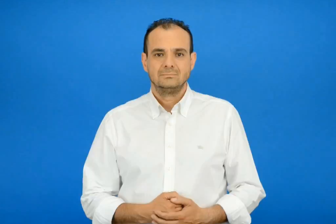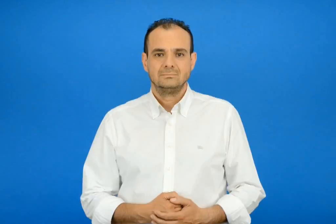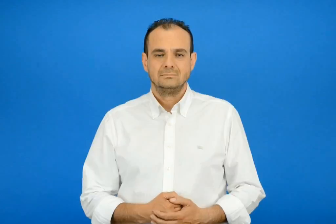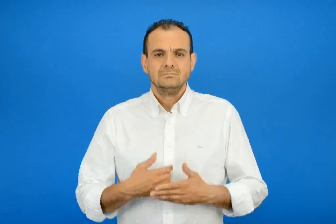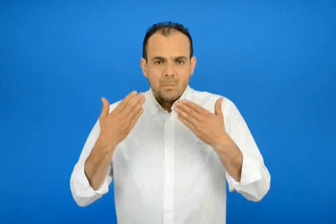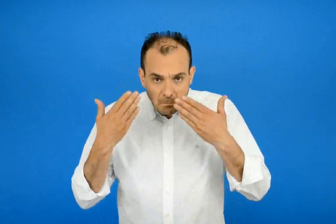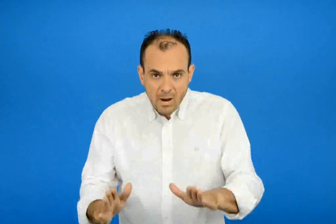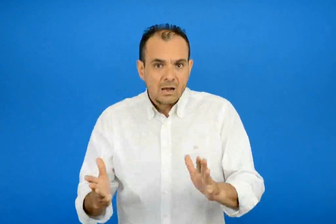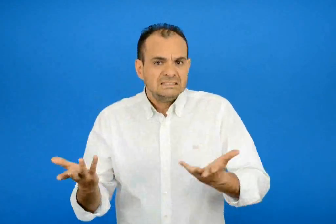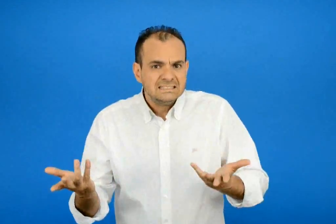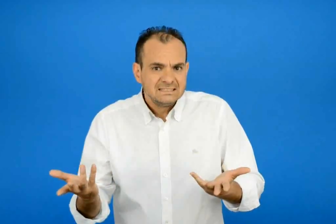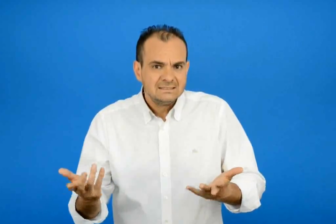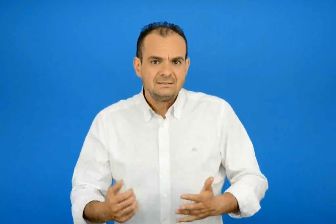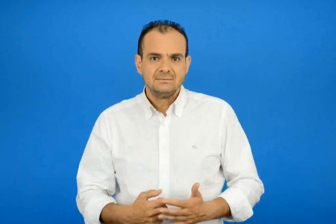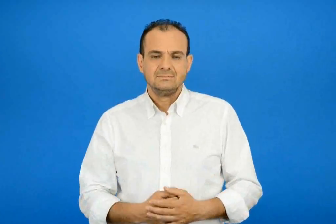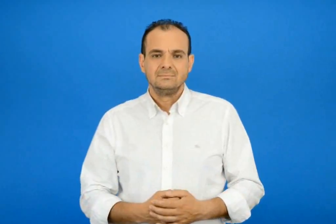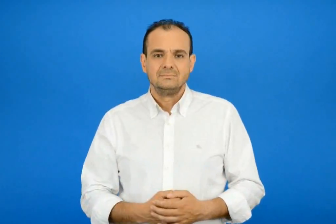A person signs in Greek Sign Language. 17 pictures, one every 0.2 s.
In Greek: τι έγινε ;
